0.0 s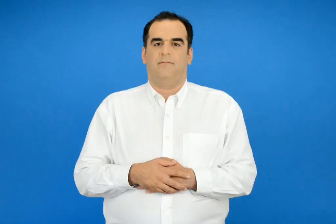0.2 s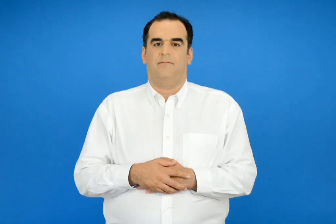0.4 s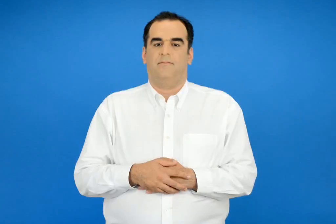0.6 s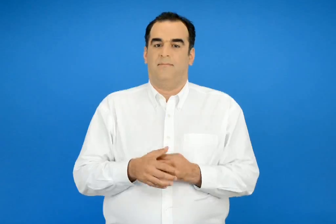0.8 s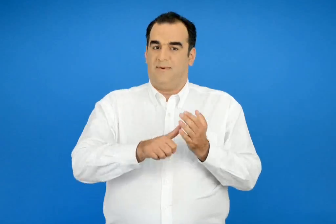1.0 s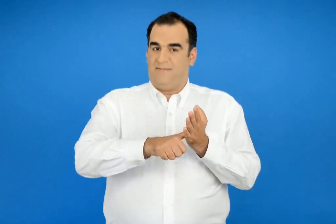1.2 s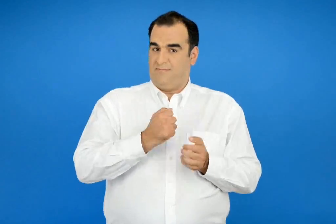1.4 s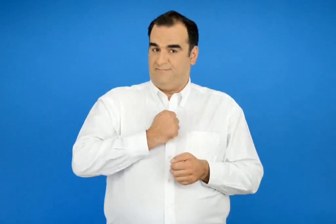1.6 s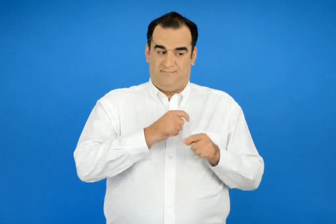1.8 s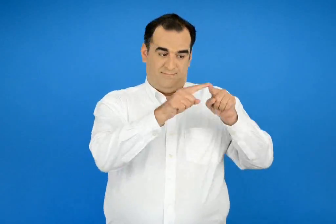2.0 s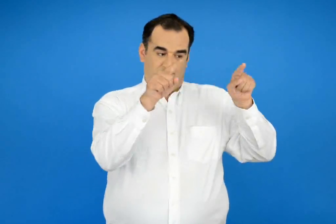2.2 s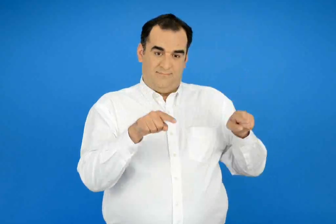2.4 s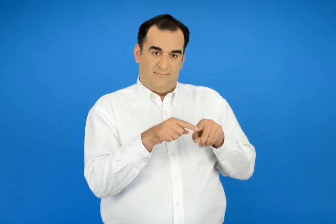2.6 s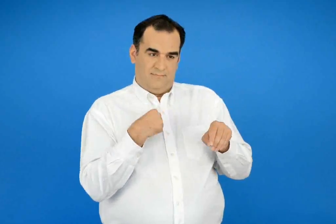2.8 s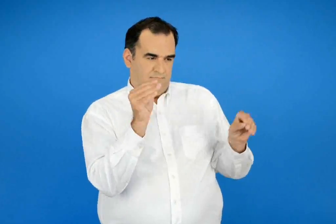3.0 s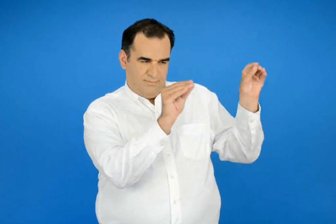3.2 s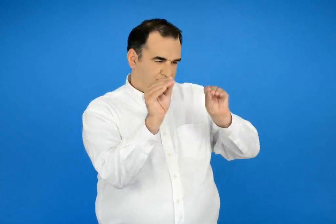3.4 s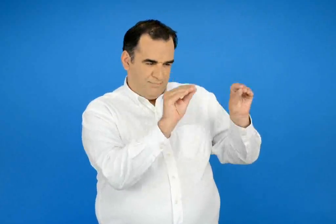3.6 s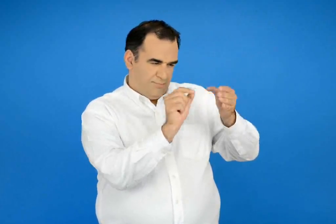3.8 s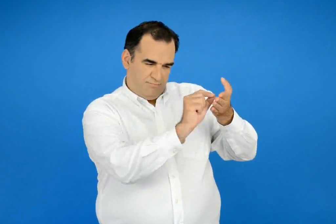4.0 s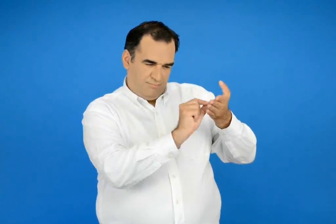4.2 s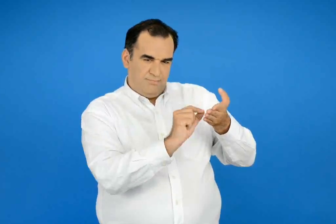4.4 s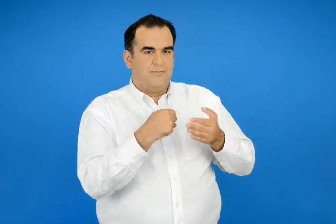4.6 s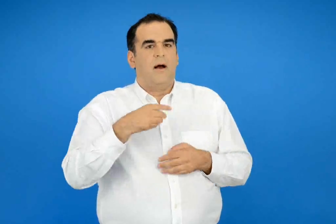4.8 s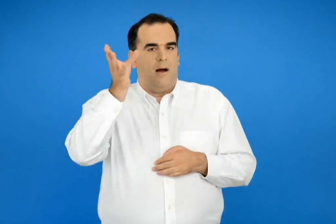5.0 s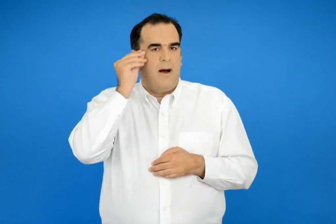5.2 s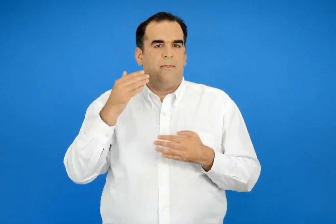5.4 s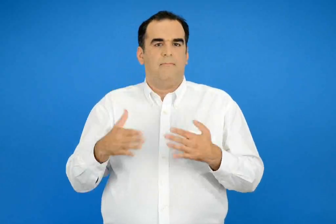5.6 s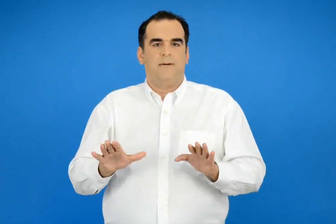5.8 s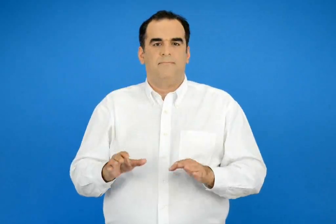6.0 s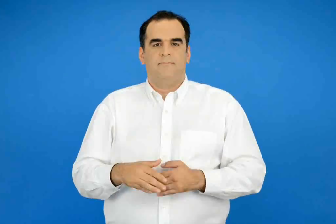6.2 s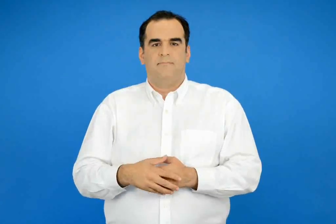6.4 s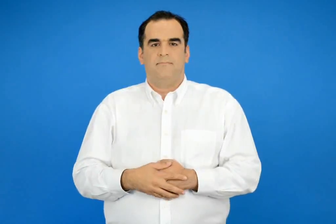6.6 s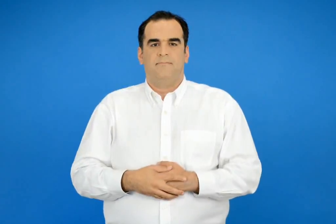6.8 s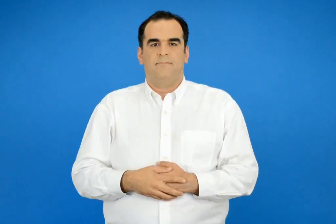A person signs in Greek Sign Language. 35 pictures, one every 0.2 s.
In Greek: έμαθα να φτιάχνω τη δική μου ταυτότητα
